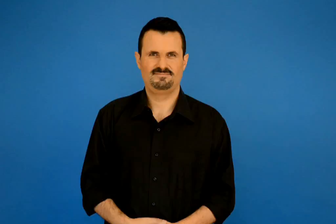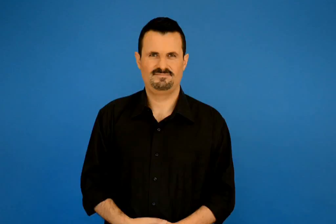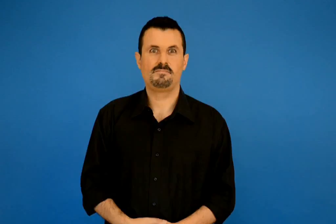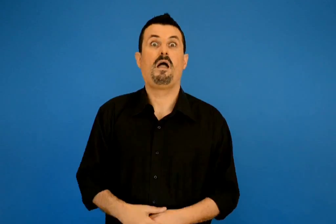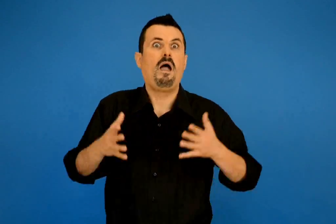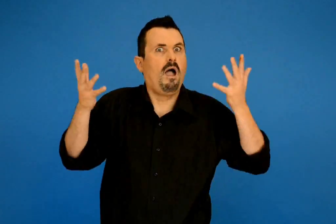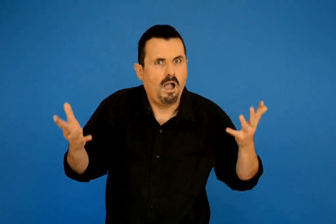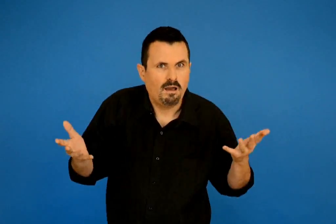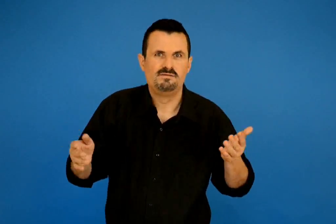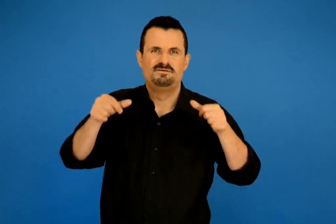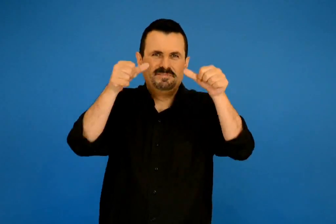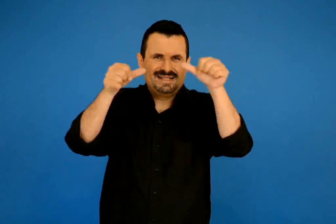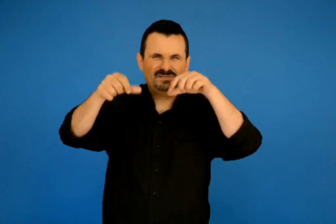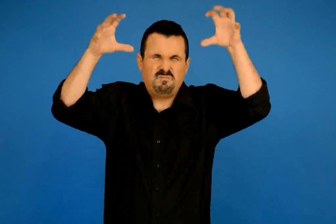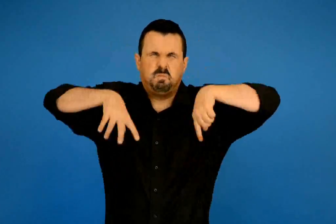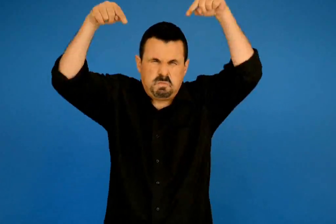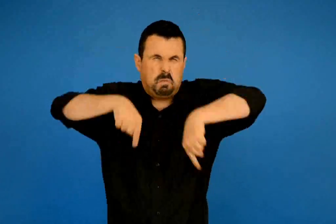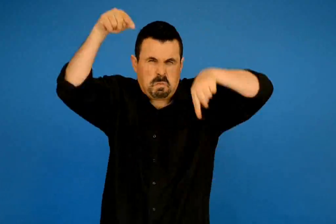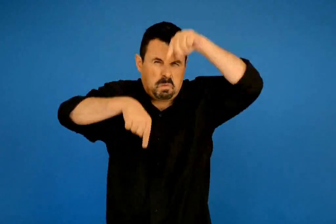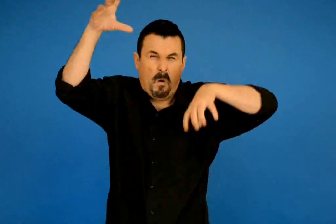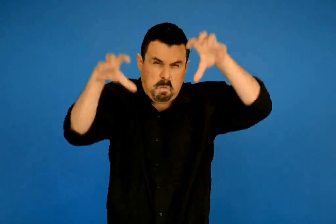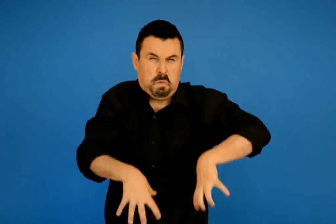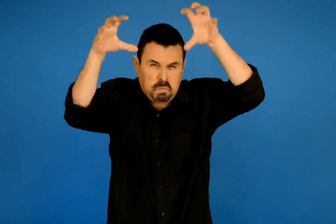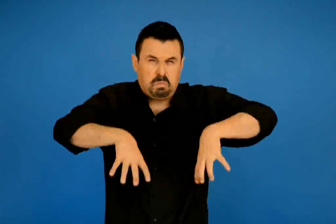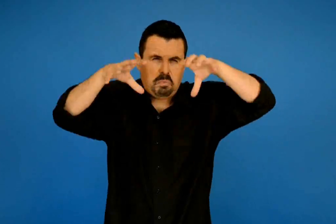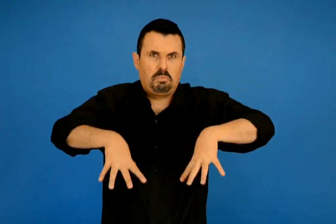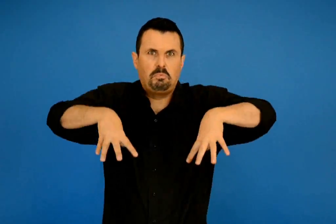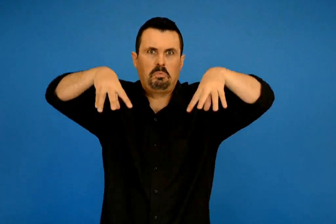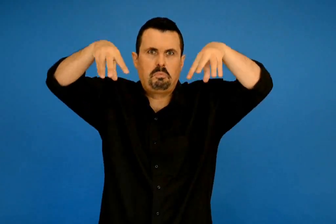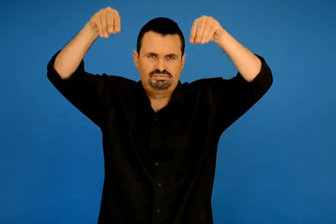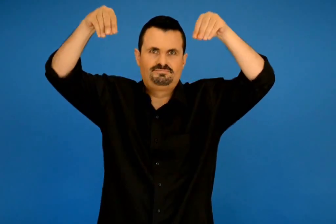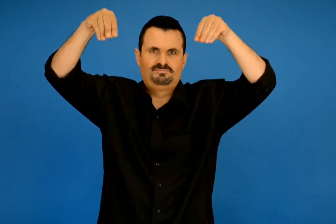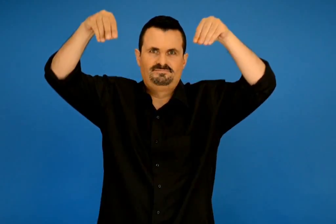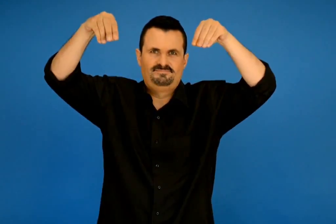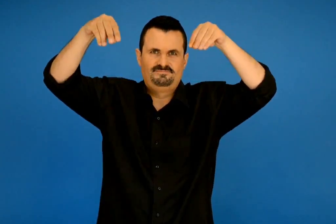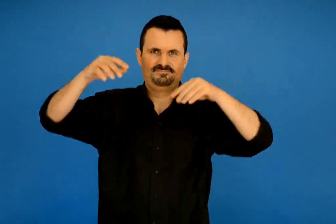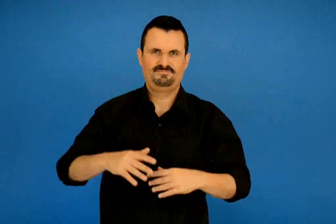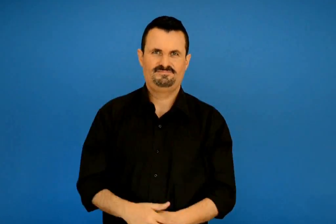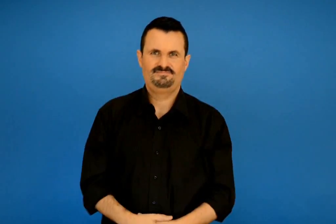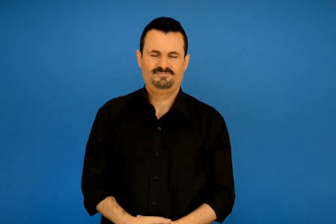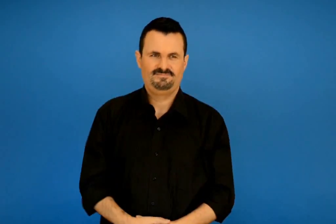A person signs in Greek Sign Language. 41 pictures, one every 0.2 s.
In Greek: αλλά όταν σταματάει η πινεζόμπορα
